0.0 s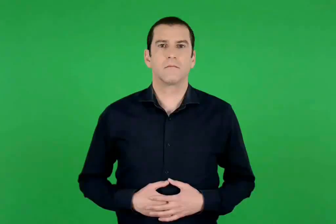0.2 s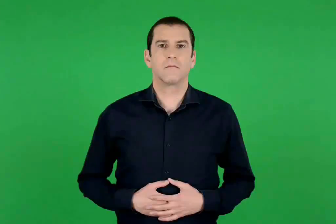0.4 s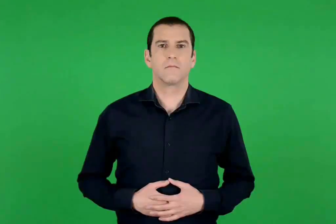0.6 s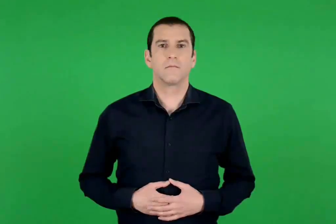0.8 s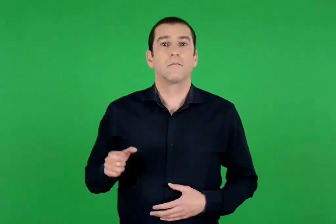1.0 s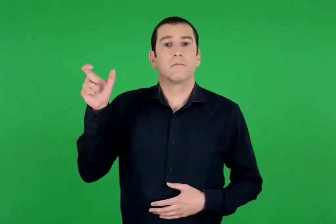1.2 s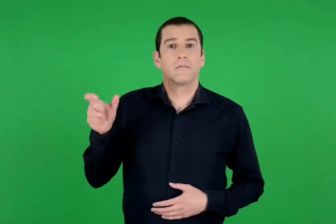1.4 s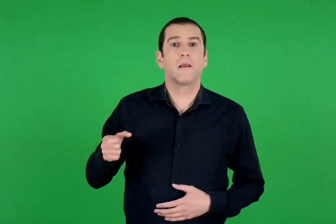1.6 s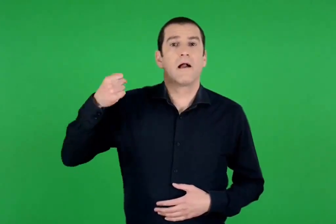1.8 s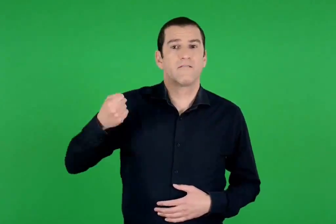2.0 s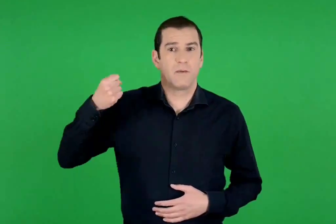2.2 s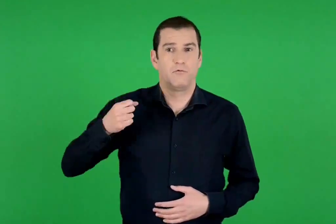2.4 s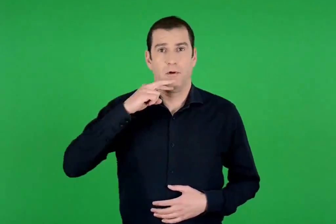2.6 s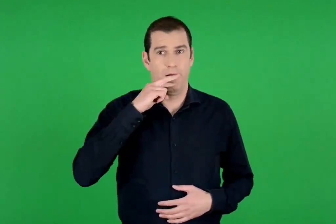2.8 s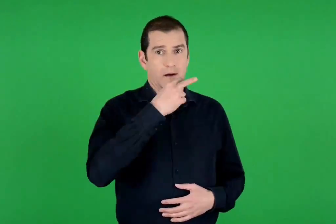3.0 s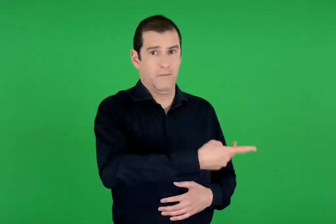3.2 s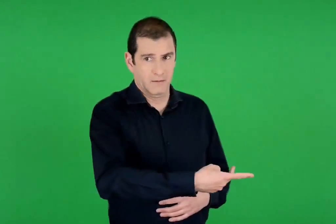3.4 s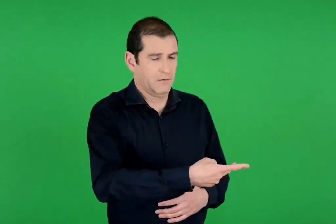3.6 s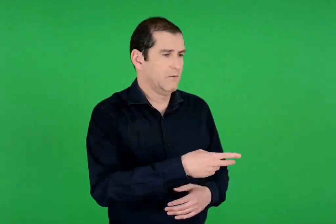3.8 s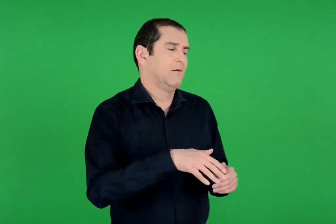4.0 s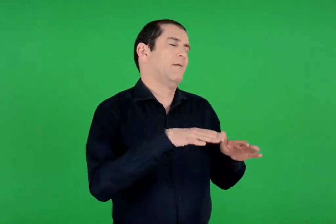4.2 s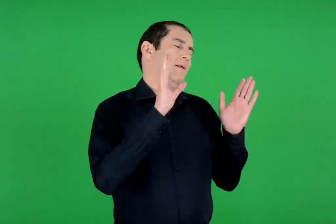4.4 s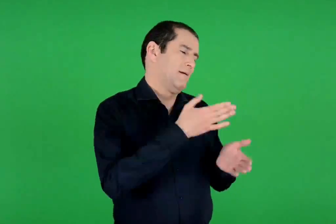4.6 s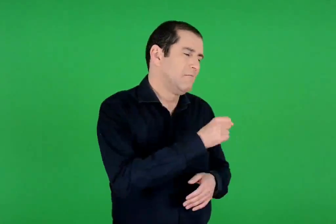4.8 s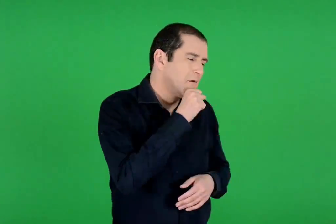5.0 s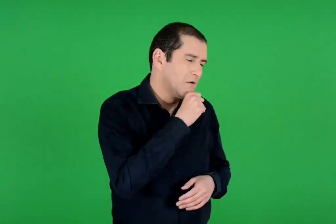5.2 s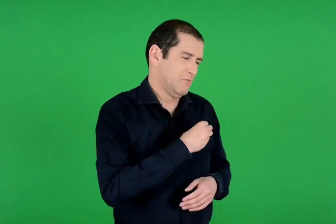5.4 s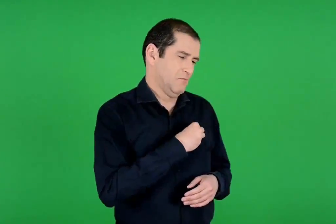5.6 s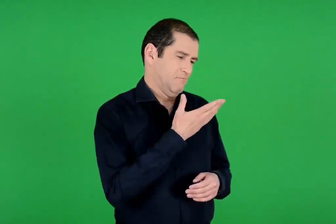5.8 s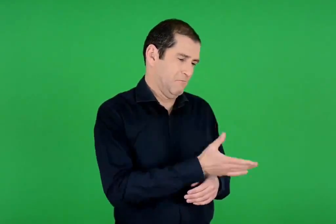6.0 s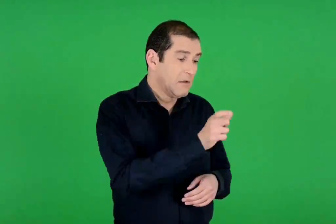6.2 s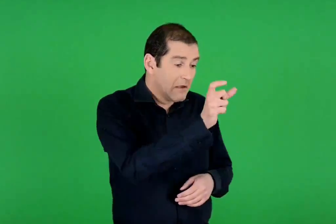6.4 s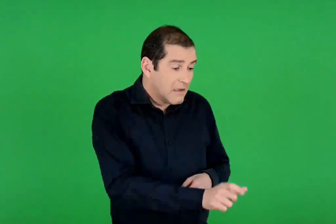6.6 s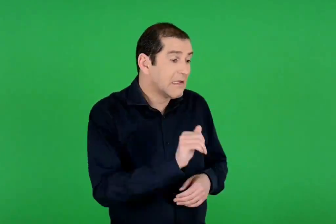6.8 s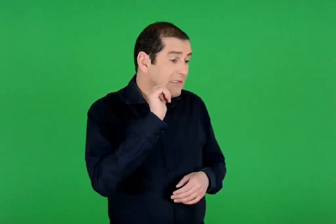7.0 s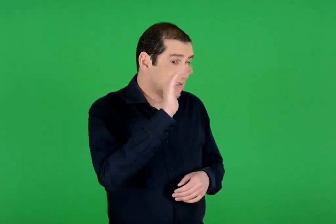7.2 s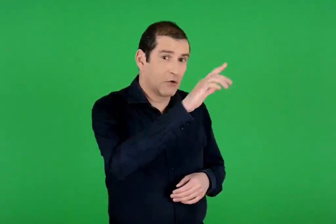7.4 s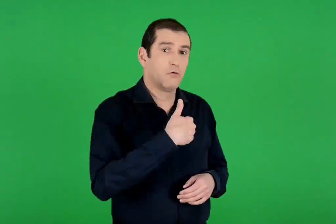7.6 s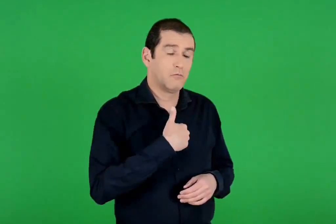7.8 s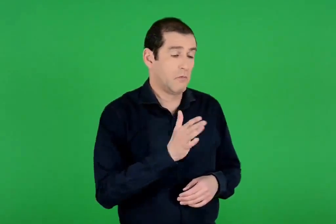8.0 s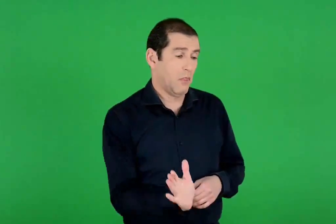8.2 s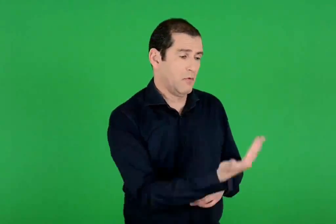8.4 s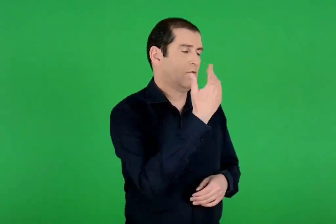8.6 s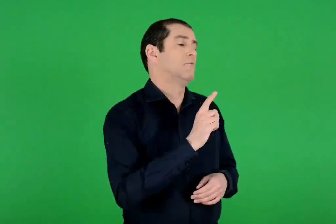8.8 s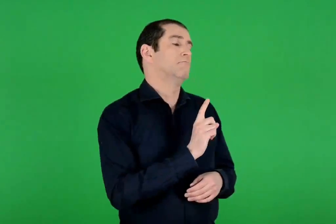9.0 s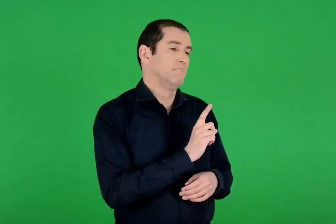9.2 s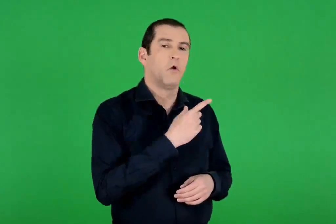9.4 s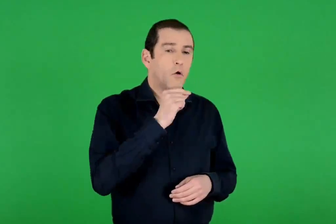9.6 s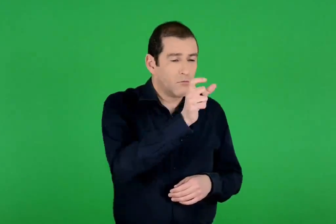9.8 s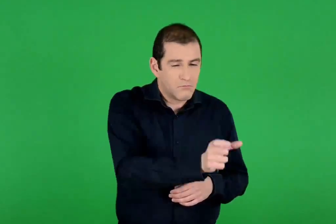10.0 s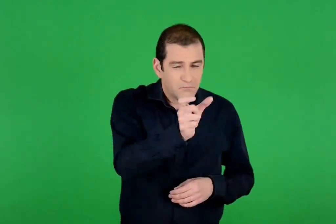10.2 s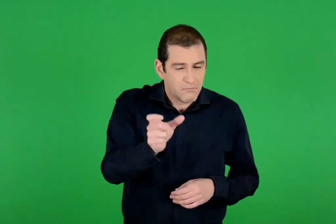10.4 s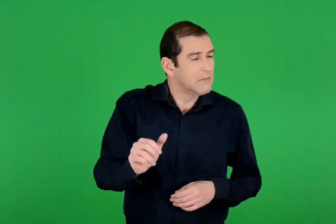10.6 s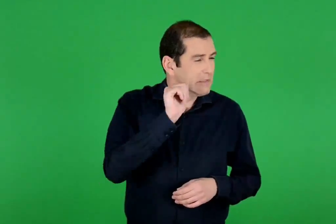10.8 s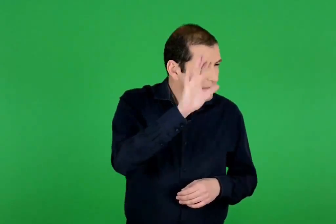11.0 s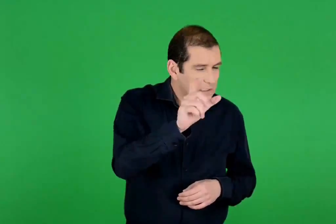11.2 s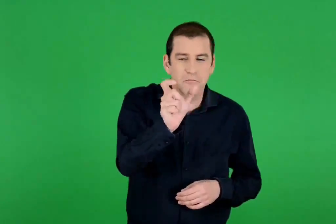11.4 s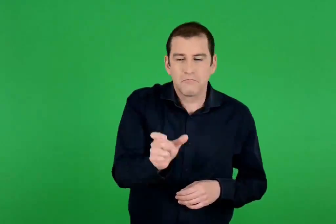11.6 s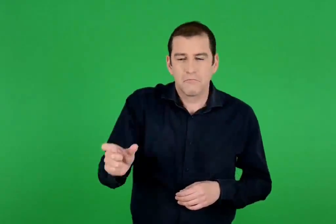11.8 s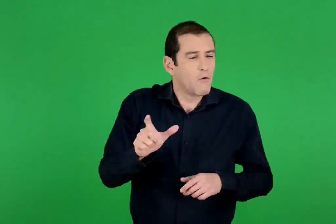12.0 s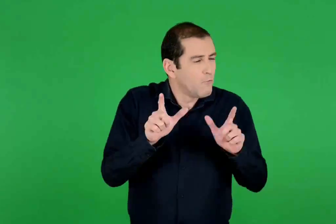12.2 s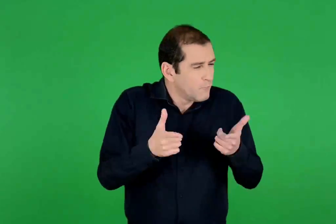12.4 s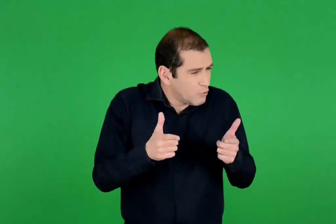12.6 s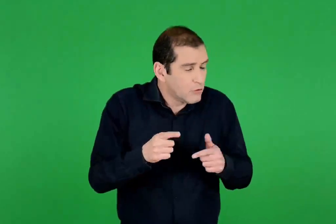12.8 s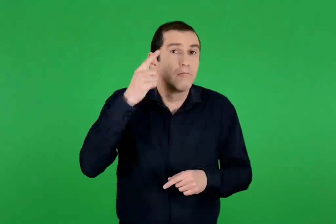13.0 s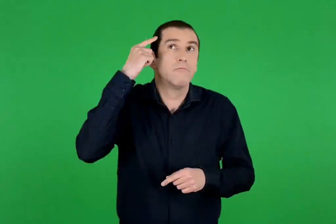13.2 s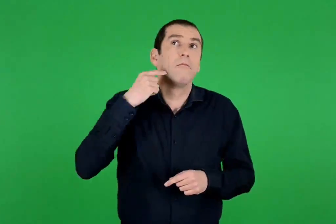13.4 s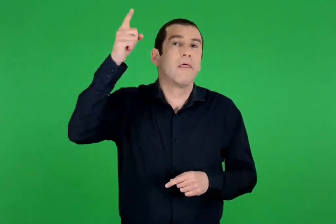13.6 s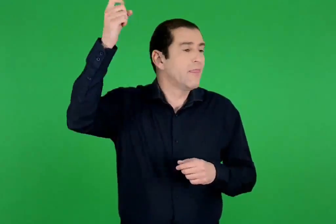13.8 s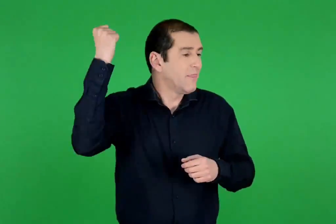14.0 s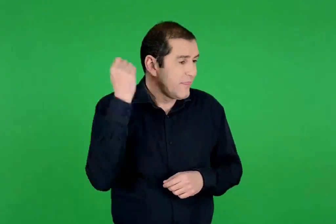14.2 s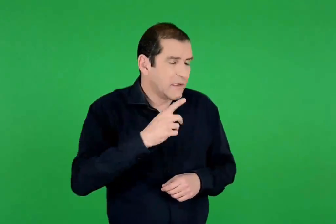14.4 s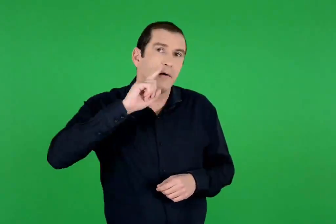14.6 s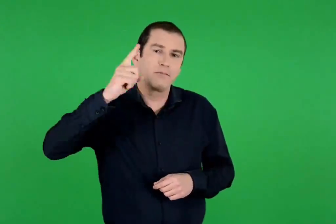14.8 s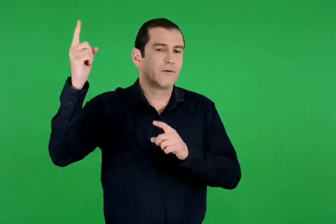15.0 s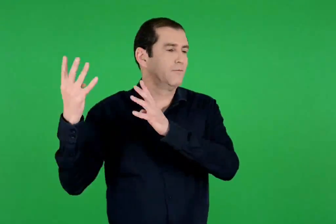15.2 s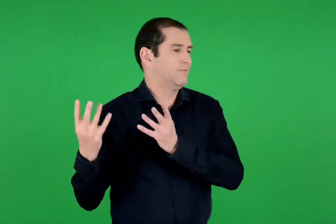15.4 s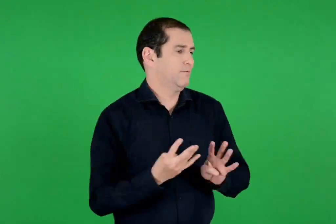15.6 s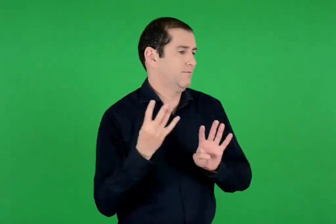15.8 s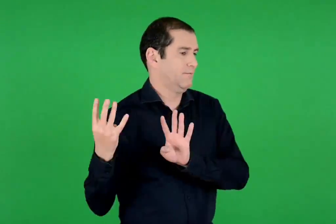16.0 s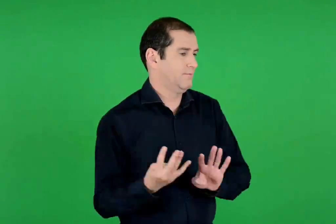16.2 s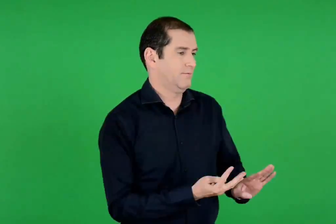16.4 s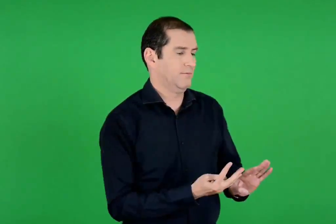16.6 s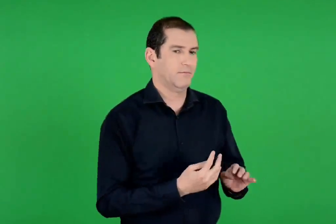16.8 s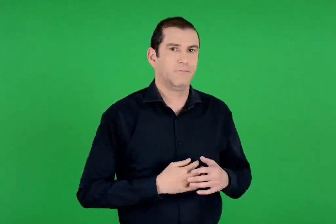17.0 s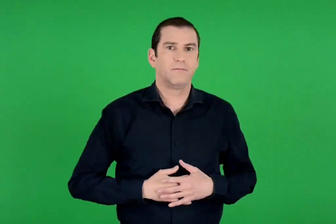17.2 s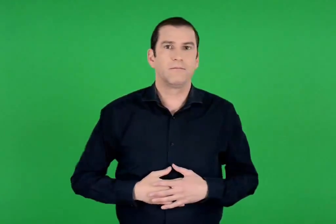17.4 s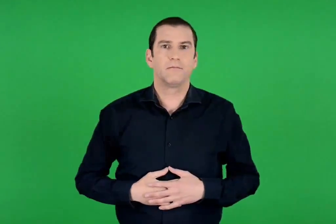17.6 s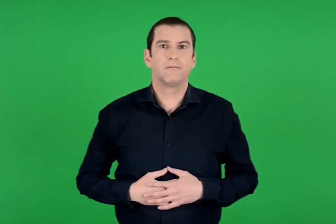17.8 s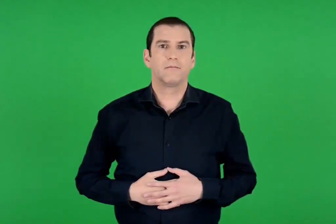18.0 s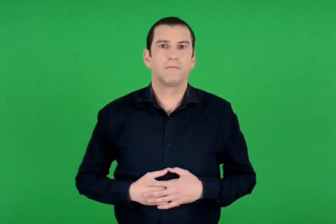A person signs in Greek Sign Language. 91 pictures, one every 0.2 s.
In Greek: κι ο εύμαιος απάντησε δεν είναι , γέρο μου , καλό τον ξένο να τον διώξω , γιατί όλους τους ξένους και φτωχούς ο δίας μας τους στέλνει
